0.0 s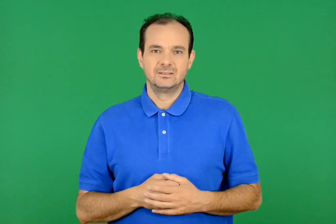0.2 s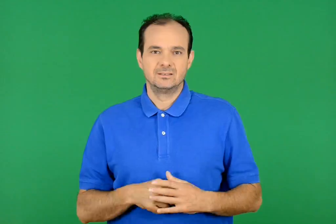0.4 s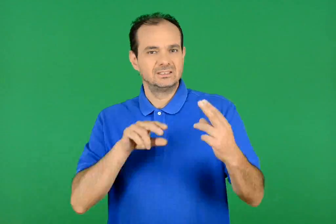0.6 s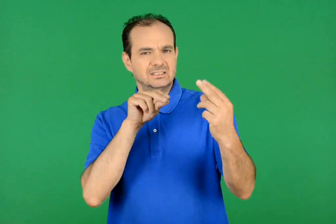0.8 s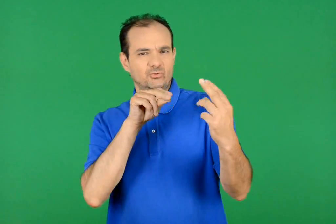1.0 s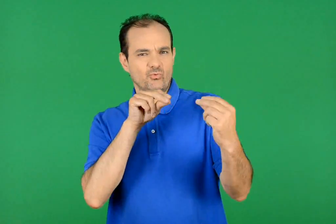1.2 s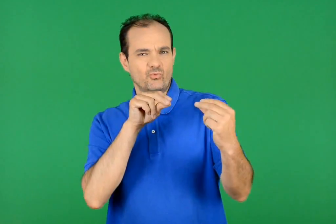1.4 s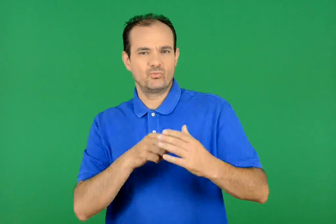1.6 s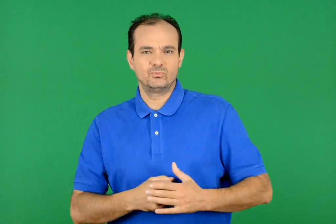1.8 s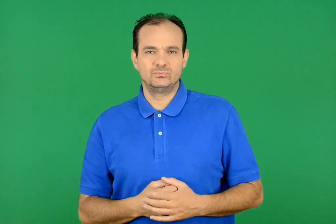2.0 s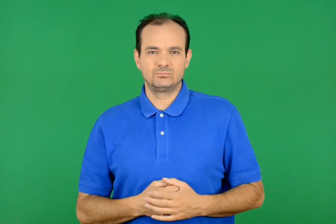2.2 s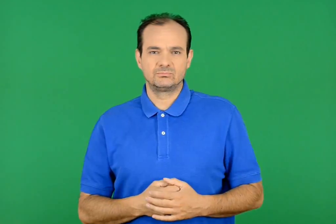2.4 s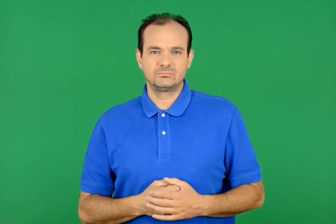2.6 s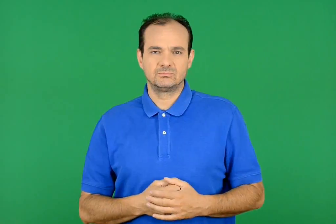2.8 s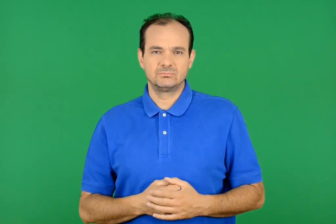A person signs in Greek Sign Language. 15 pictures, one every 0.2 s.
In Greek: συζητώ
